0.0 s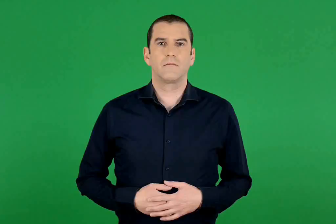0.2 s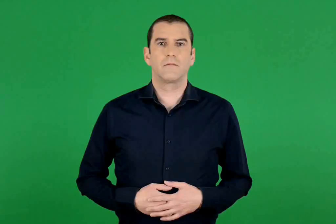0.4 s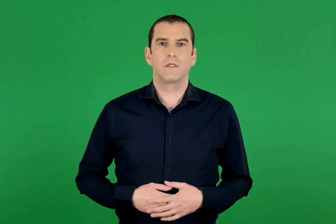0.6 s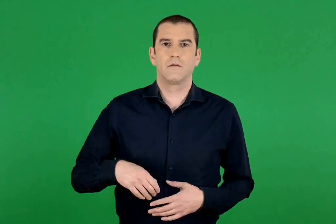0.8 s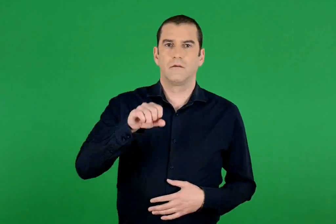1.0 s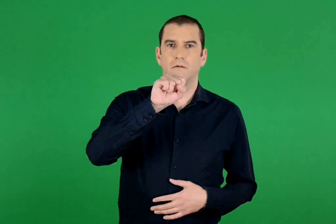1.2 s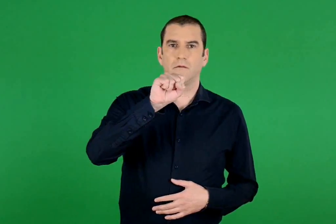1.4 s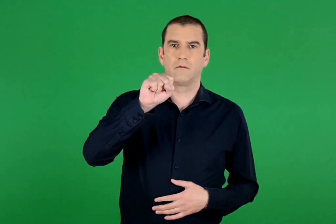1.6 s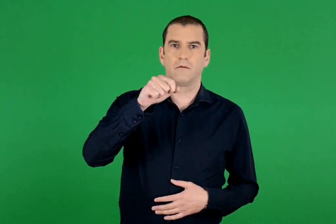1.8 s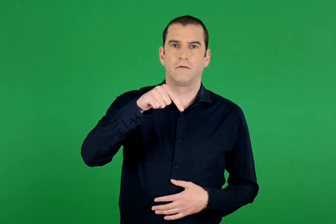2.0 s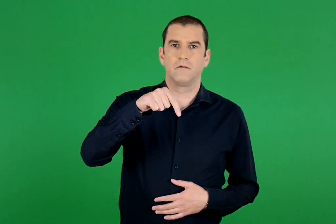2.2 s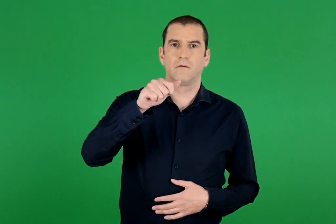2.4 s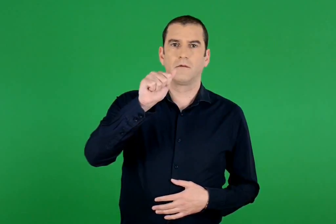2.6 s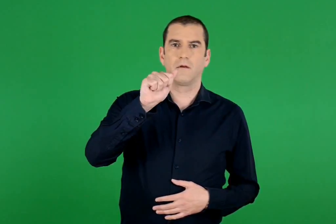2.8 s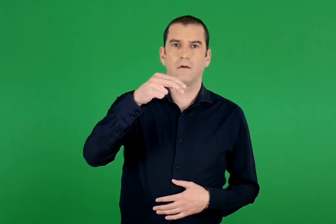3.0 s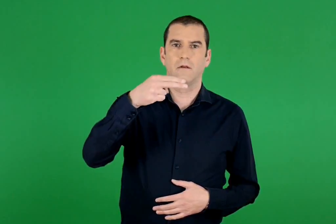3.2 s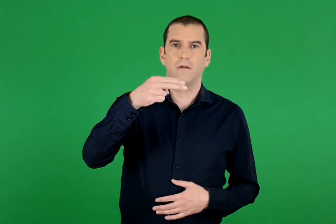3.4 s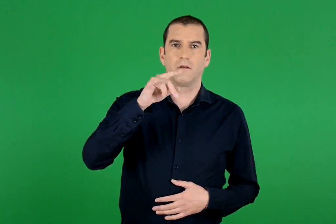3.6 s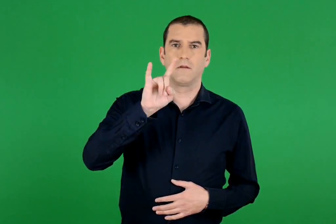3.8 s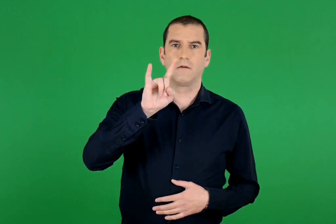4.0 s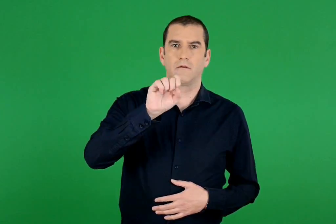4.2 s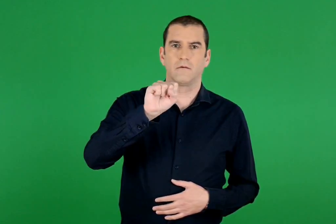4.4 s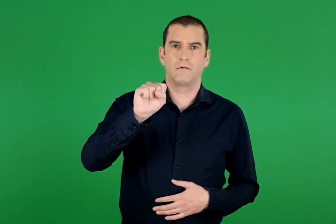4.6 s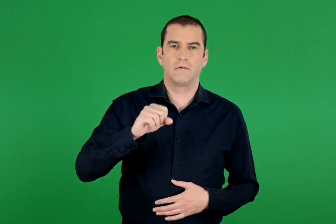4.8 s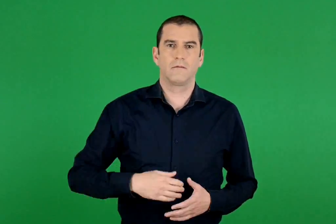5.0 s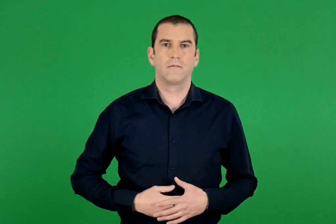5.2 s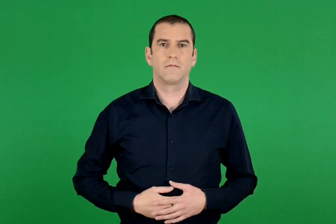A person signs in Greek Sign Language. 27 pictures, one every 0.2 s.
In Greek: στάθης
